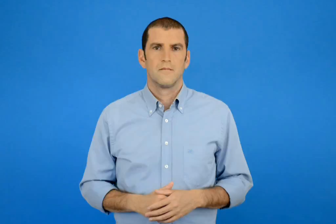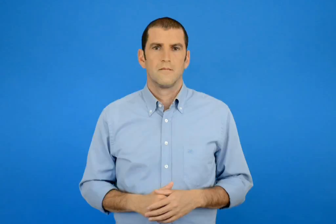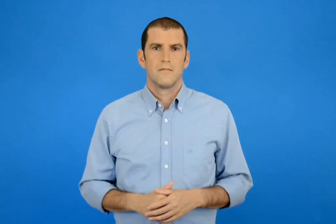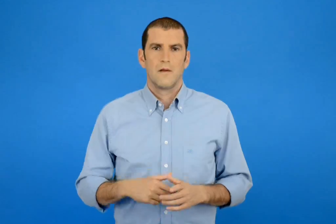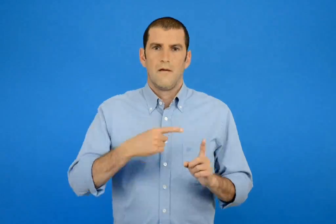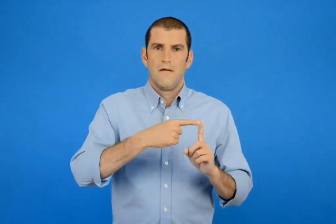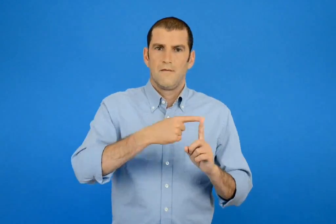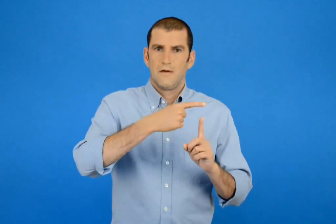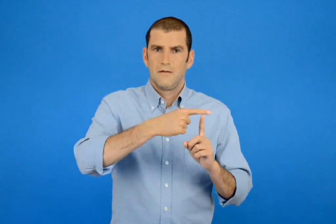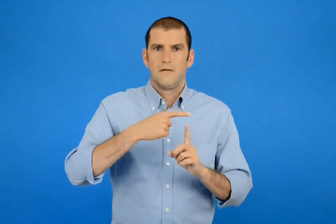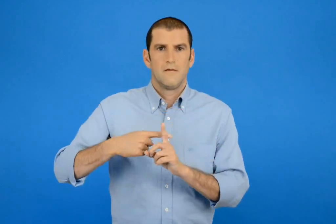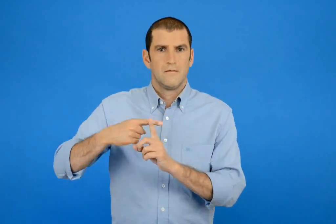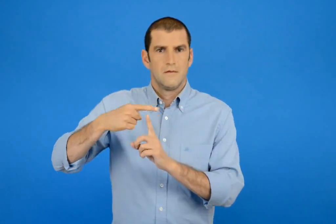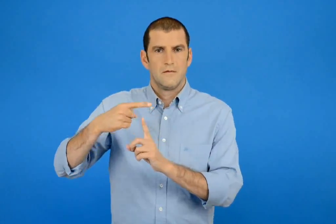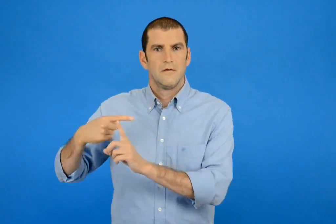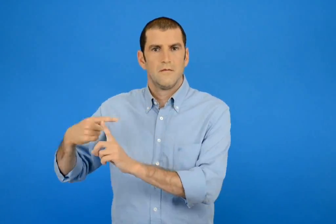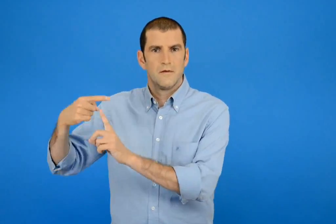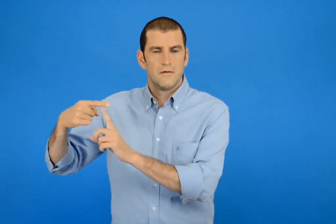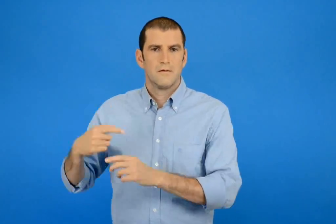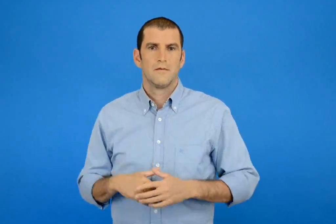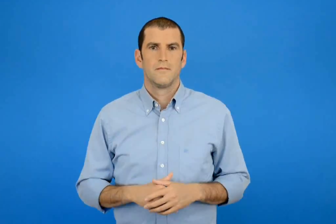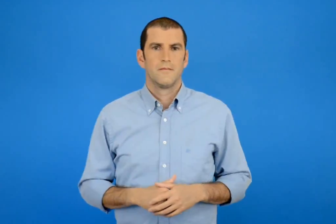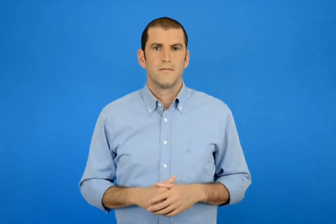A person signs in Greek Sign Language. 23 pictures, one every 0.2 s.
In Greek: με άβακα
